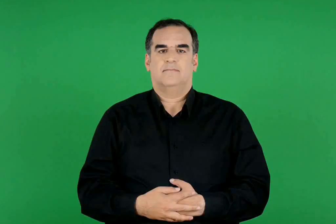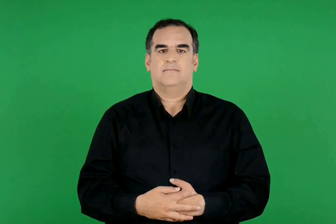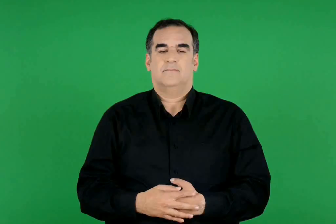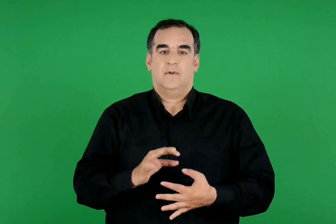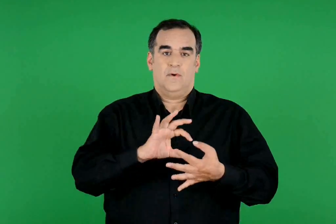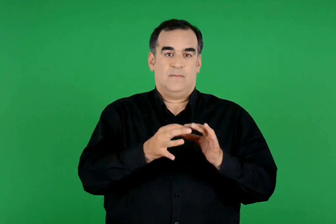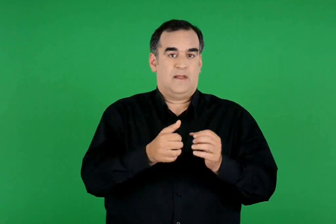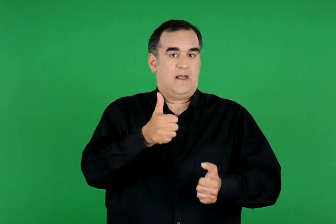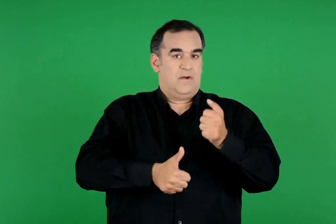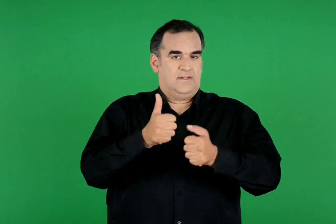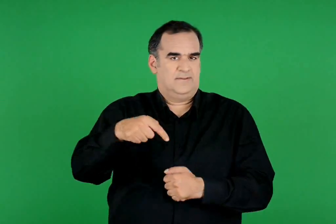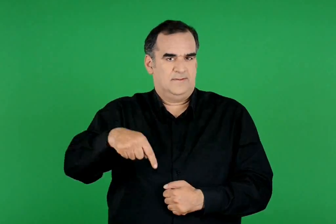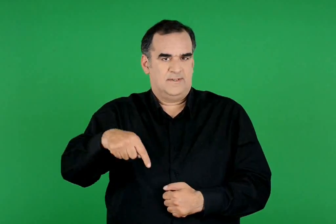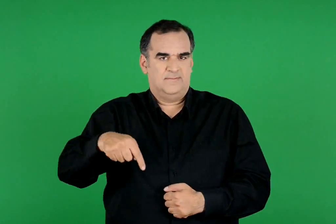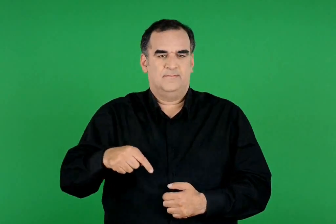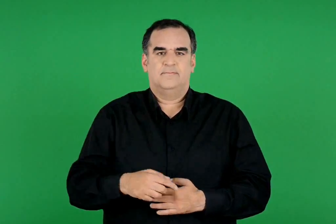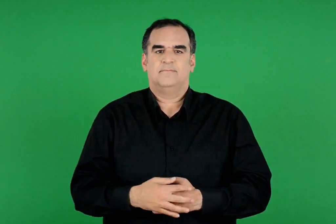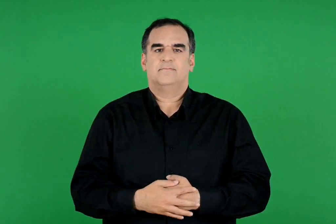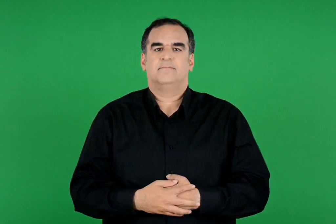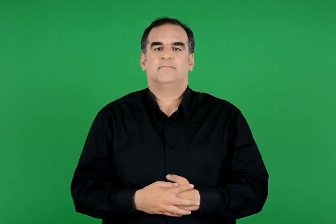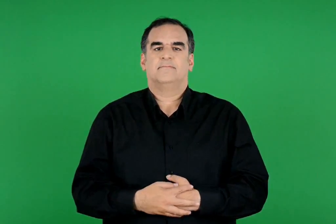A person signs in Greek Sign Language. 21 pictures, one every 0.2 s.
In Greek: σύγχρονοι ολυμπιακοί αγώνες
